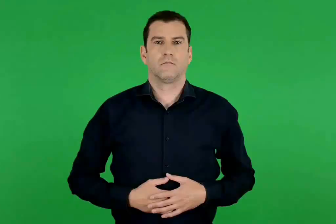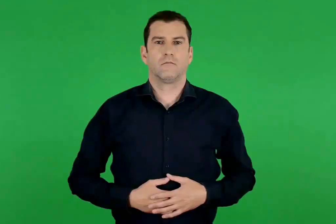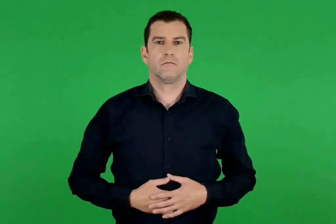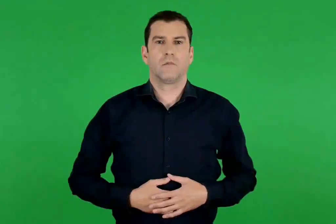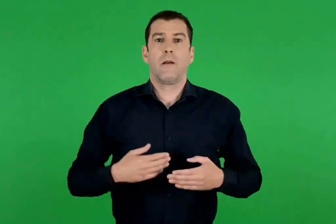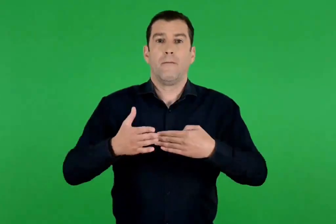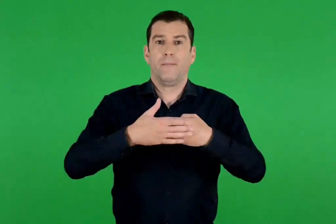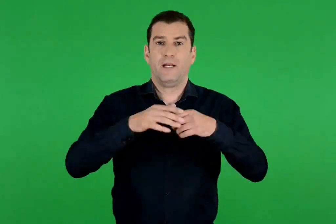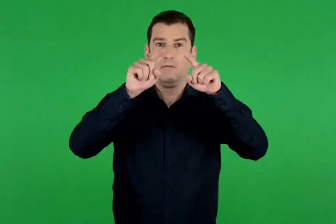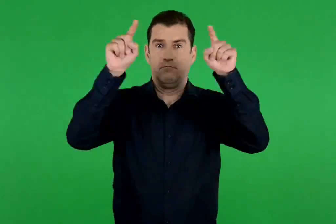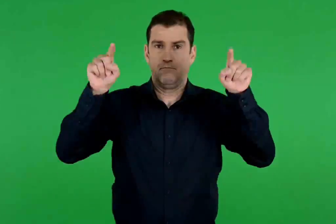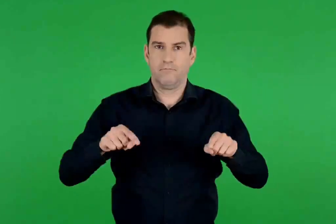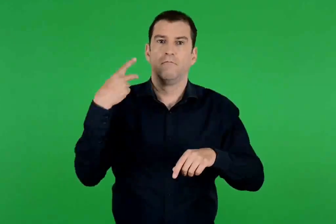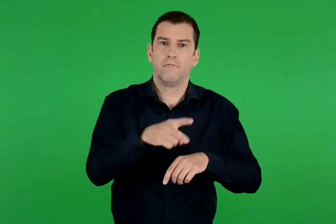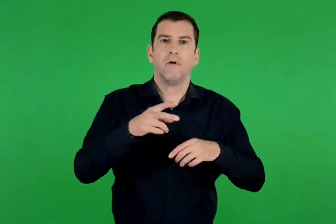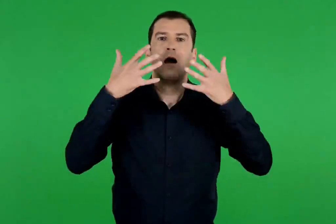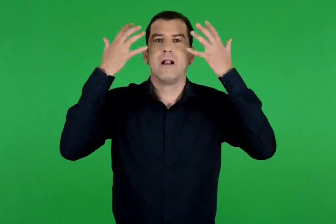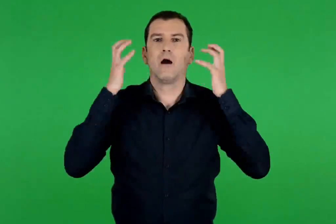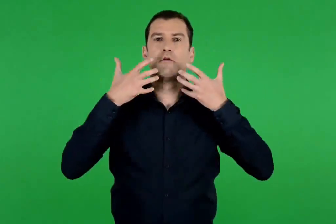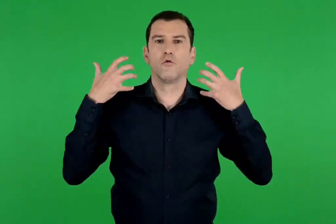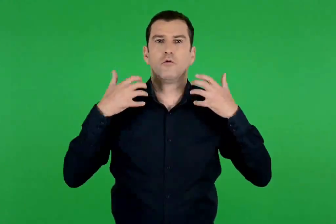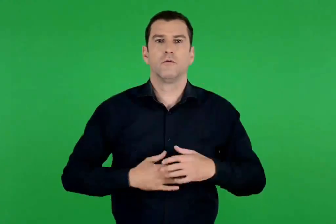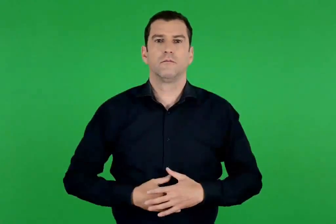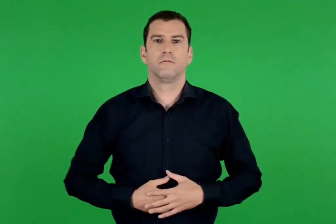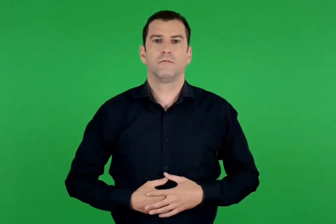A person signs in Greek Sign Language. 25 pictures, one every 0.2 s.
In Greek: πύλη των λεόντων
